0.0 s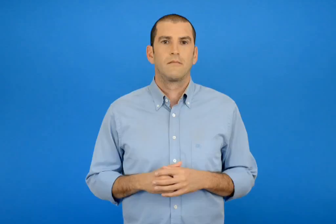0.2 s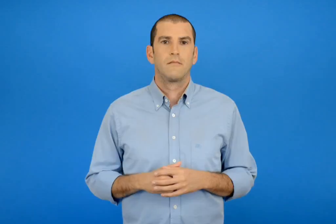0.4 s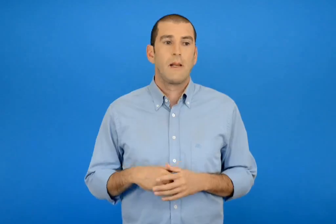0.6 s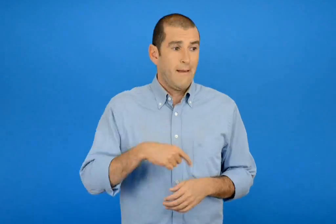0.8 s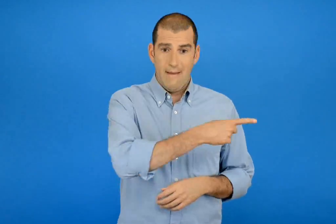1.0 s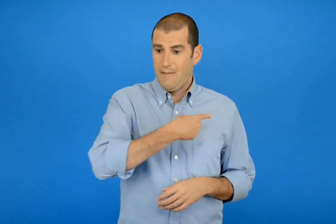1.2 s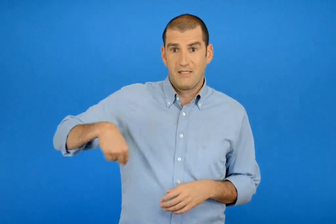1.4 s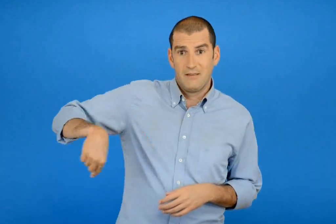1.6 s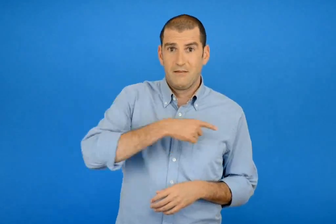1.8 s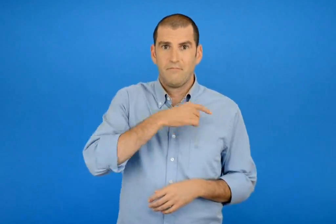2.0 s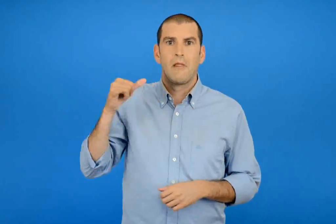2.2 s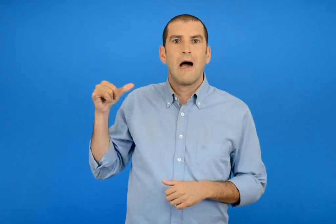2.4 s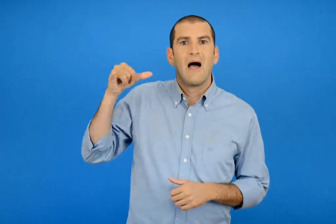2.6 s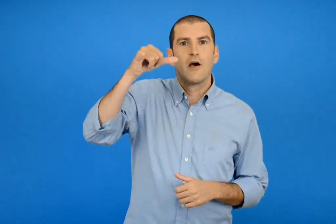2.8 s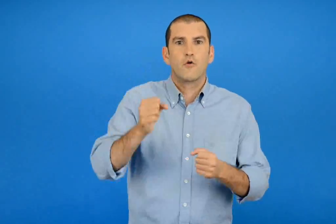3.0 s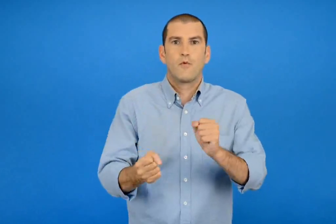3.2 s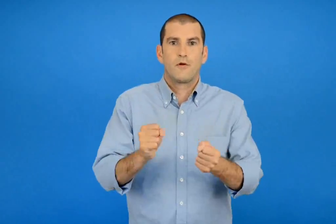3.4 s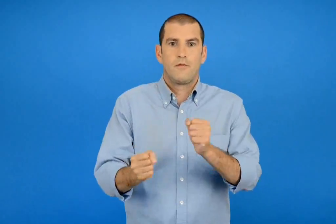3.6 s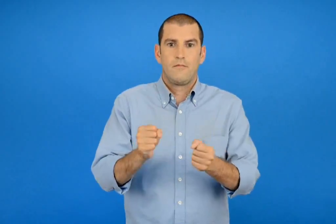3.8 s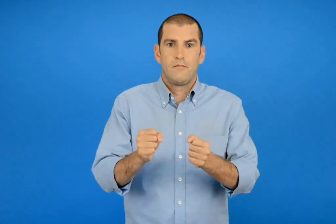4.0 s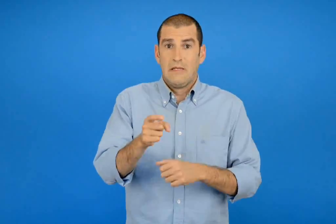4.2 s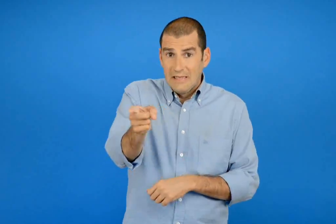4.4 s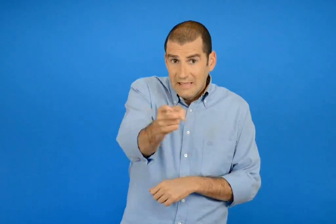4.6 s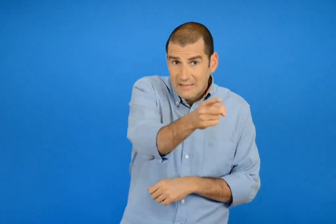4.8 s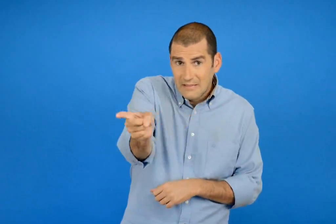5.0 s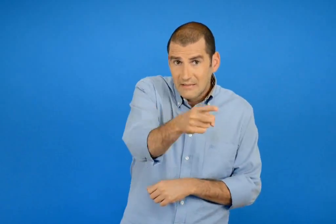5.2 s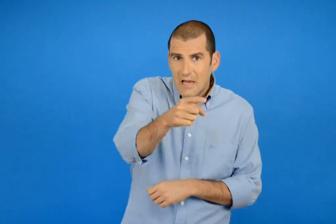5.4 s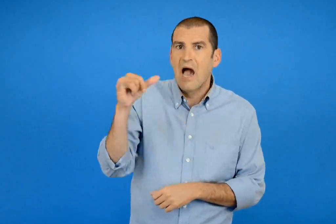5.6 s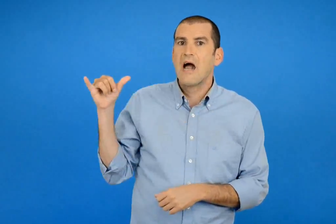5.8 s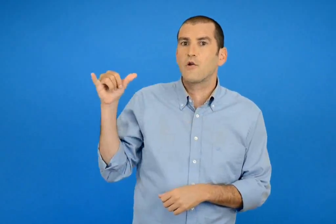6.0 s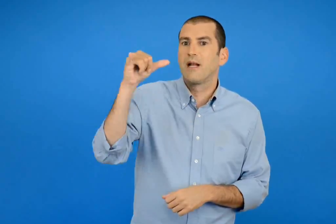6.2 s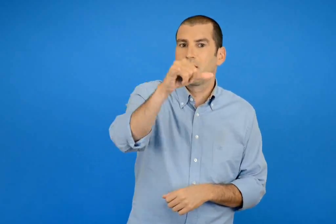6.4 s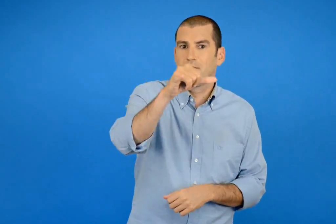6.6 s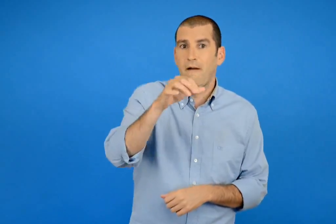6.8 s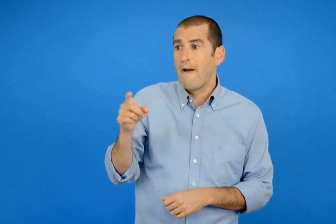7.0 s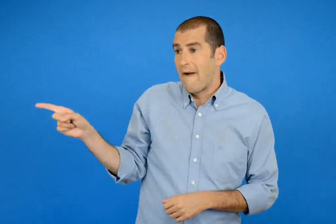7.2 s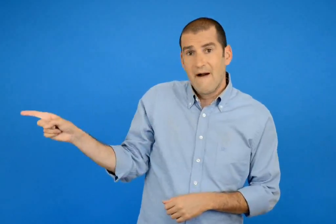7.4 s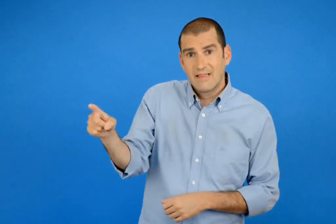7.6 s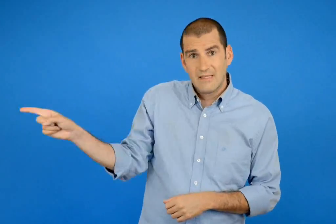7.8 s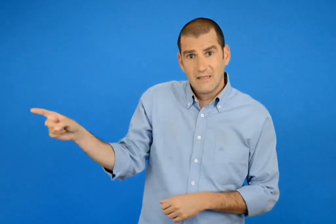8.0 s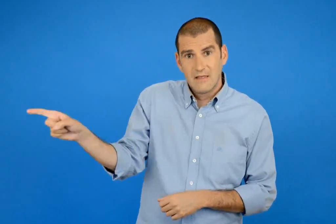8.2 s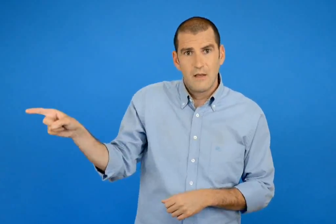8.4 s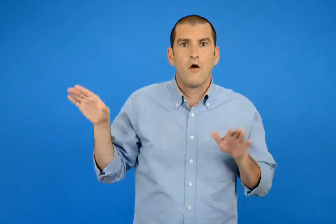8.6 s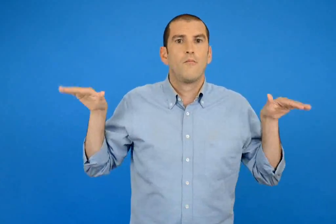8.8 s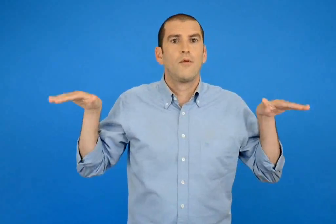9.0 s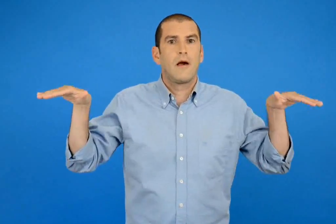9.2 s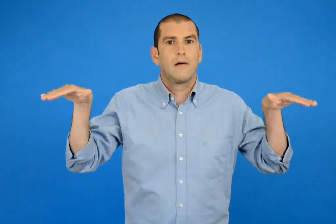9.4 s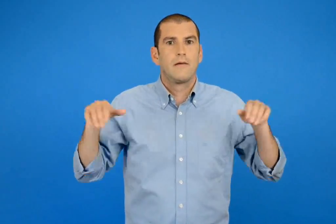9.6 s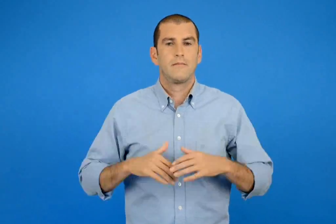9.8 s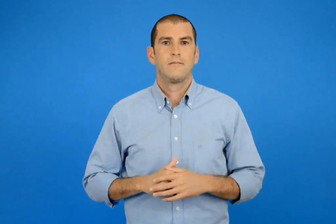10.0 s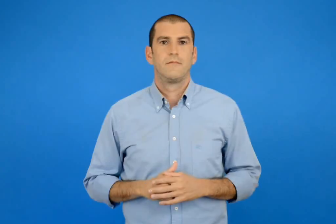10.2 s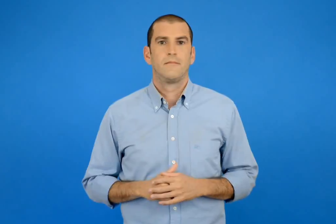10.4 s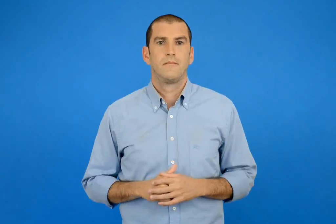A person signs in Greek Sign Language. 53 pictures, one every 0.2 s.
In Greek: εμείς είμαστε αεροπόροι εσείς είστε αεροπλάνα αυτοί είναι πουλιά
